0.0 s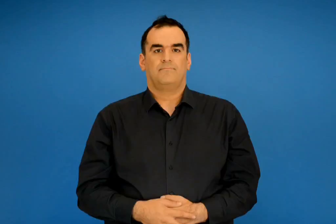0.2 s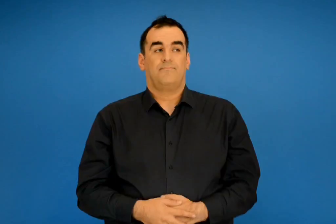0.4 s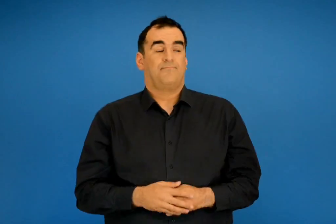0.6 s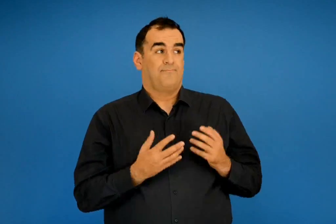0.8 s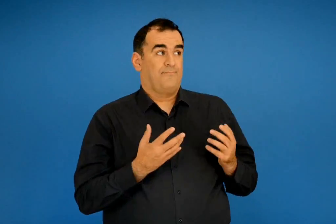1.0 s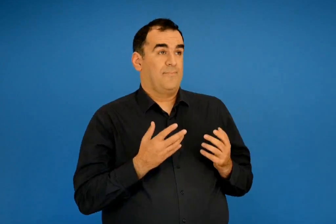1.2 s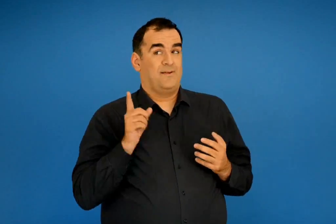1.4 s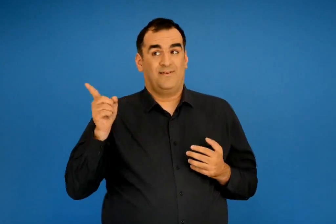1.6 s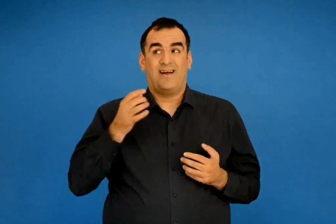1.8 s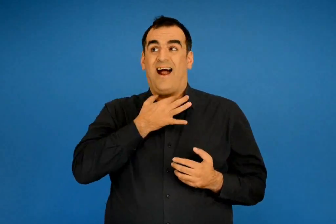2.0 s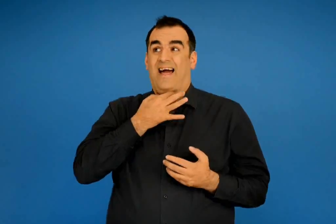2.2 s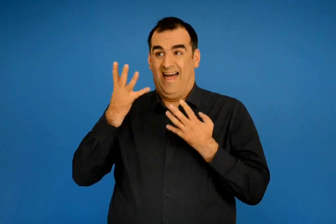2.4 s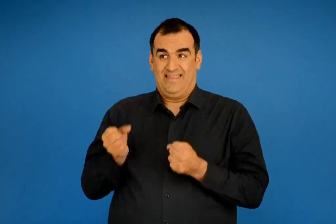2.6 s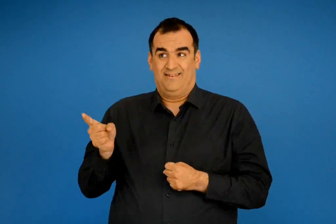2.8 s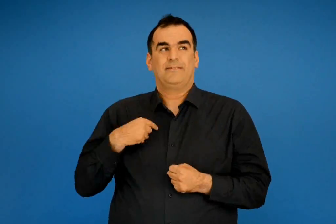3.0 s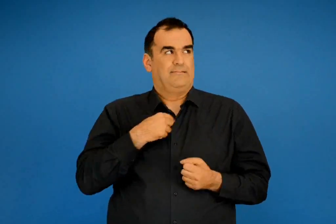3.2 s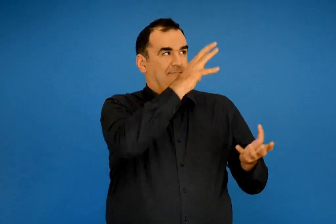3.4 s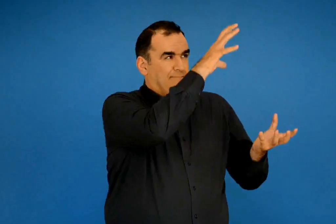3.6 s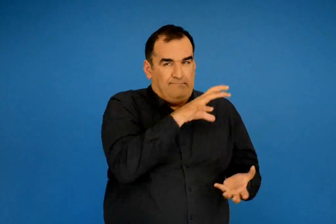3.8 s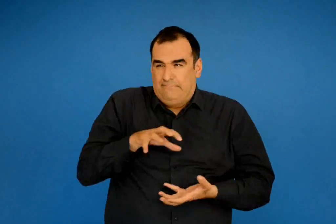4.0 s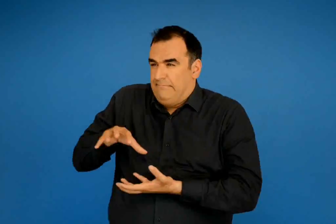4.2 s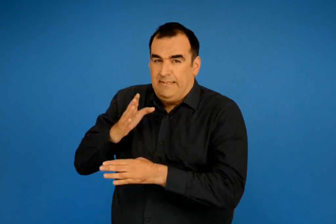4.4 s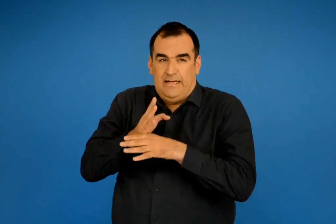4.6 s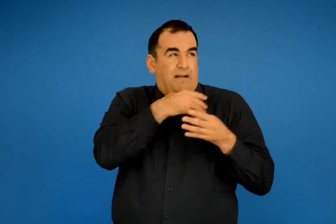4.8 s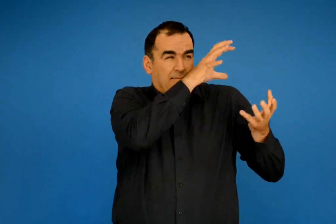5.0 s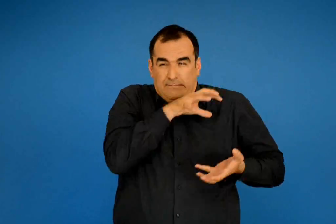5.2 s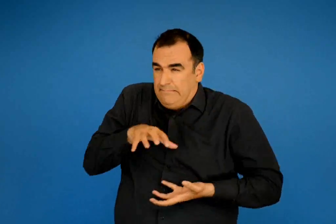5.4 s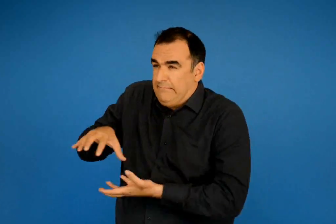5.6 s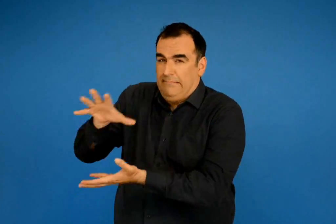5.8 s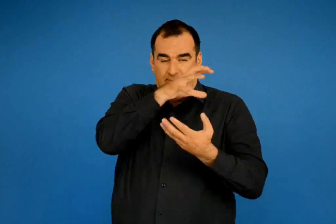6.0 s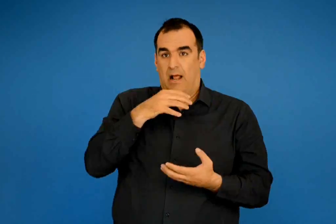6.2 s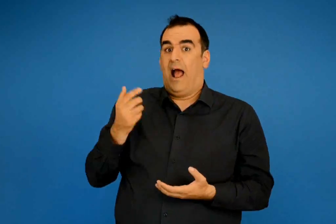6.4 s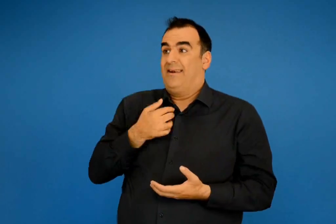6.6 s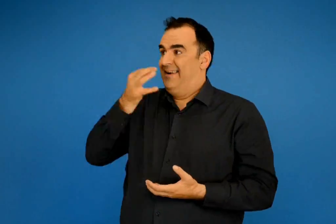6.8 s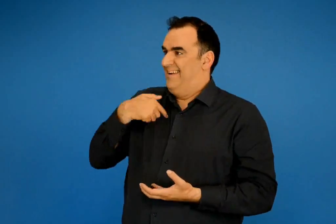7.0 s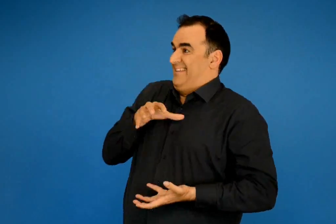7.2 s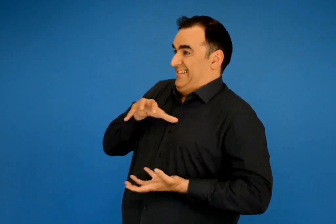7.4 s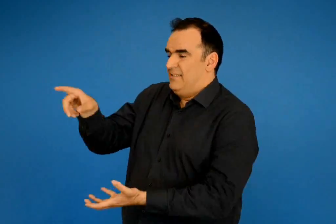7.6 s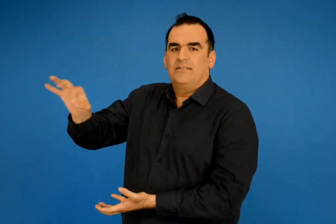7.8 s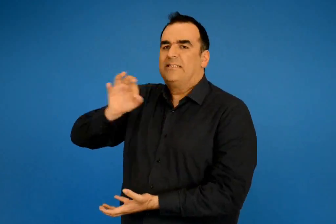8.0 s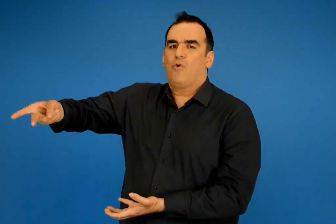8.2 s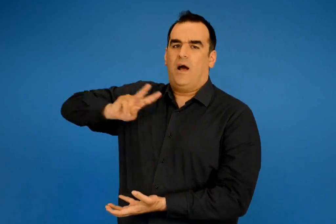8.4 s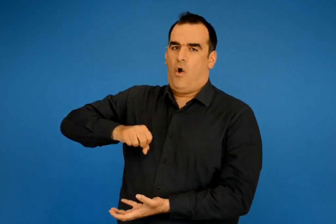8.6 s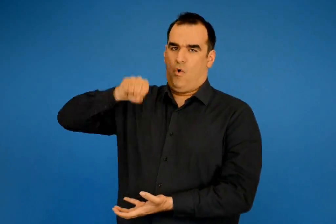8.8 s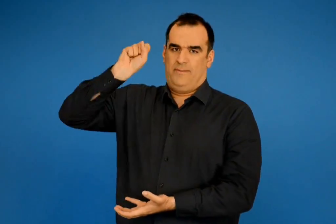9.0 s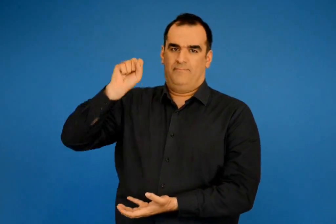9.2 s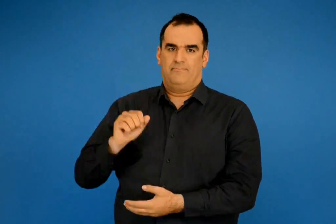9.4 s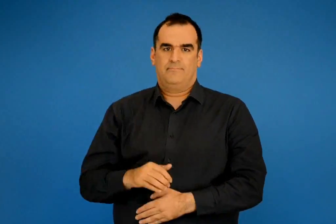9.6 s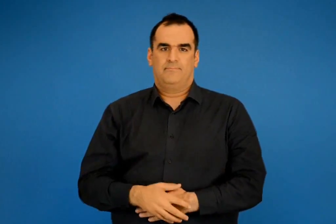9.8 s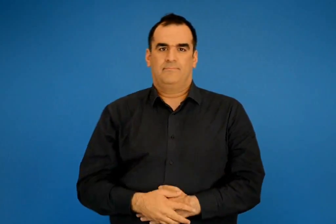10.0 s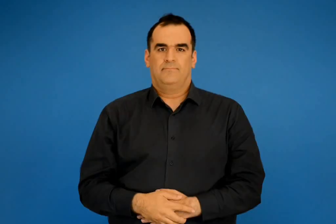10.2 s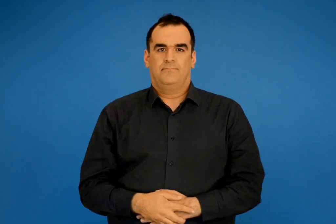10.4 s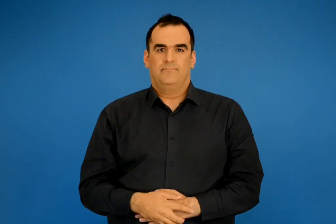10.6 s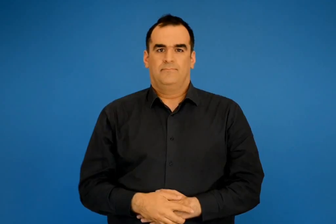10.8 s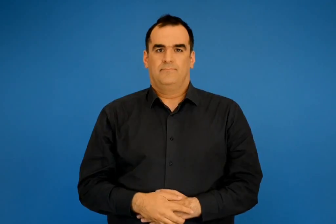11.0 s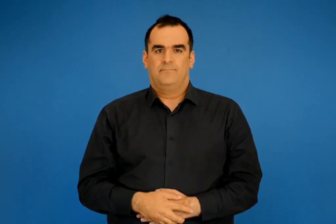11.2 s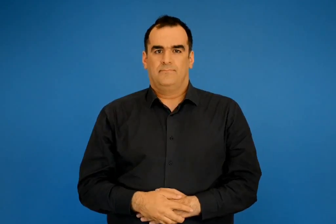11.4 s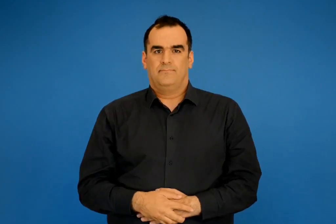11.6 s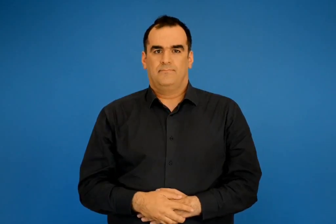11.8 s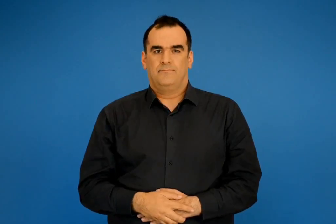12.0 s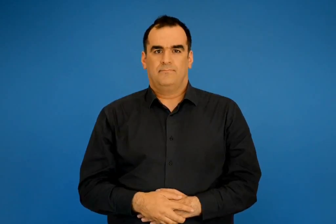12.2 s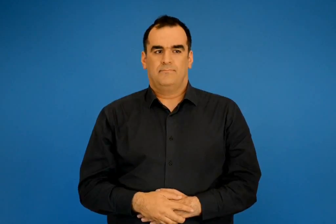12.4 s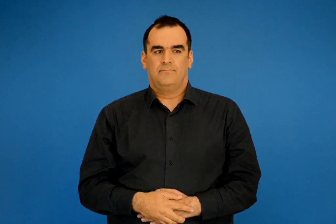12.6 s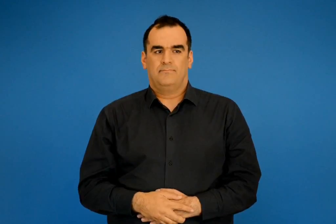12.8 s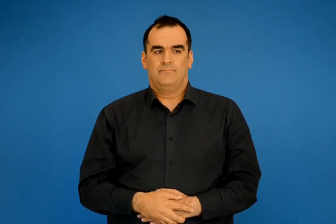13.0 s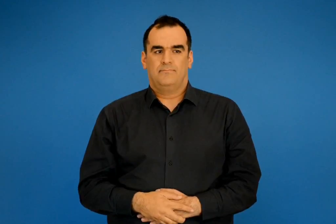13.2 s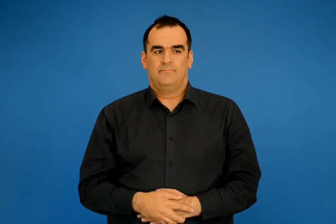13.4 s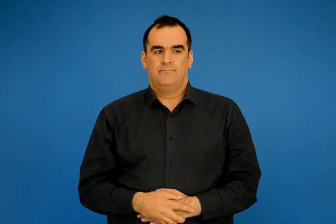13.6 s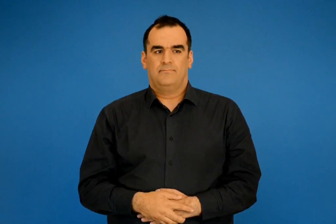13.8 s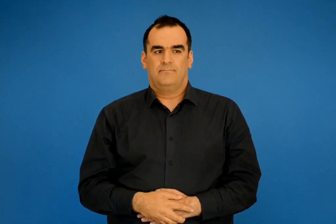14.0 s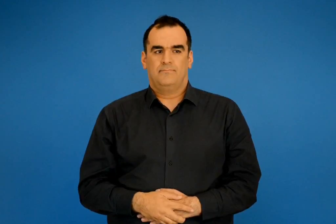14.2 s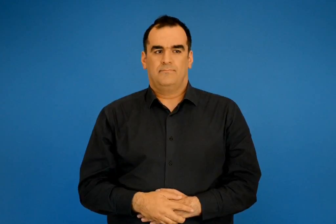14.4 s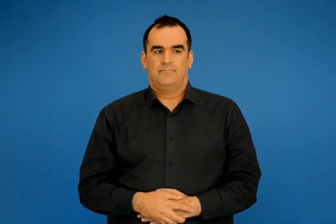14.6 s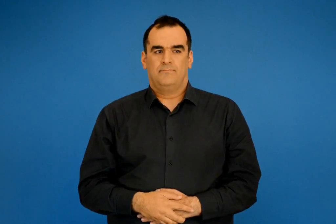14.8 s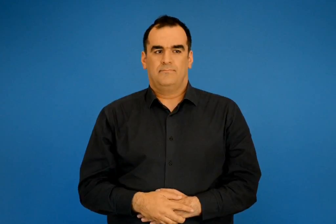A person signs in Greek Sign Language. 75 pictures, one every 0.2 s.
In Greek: επομένως εκείνος έχει περισσότερη ανάγκη αυτή τη σοδειά από εμένα θα του μεταφέρω μερικά σακιά στα κρυφά επειδή ξέρω καλά ότι αν του το προτείνω θα αρνηθεί
